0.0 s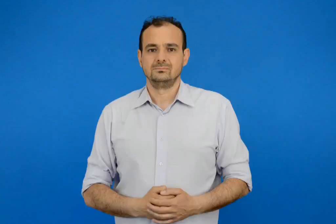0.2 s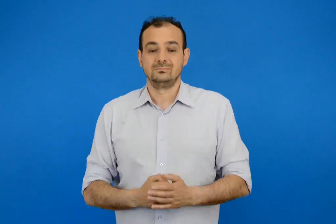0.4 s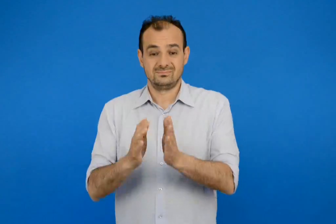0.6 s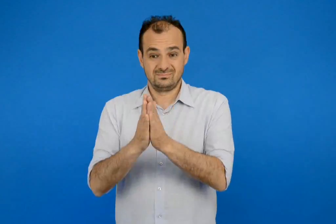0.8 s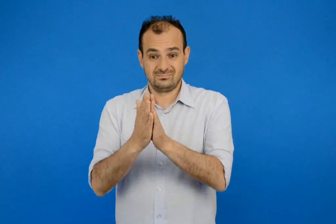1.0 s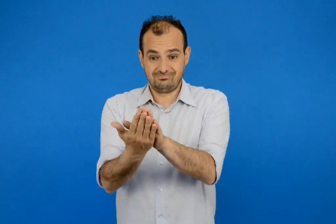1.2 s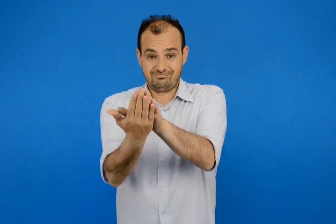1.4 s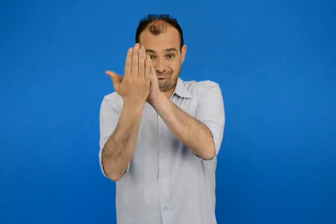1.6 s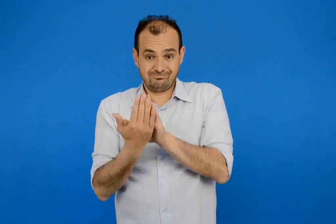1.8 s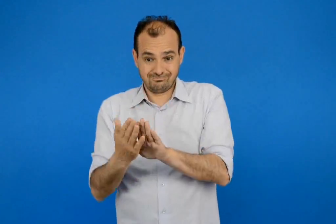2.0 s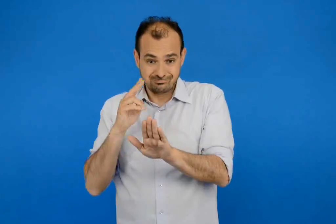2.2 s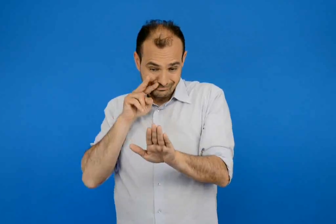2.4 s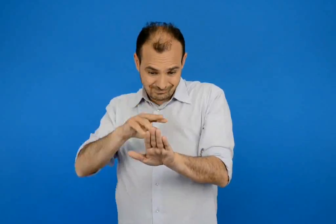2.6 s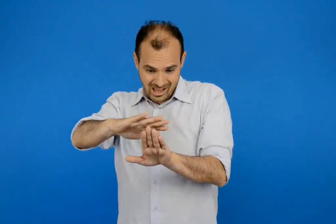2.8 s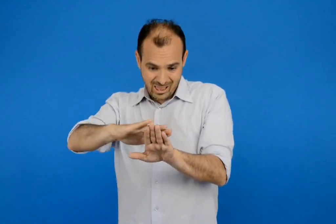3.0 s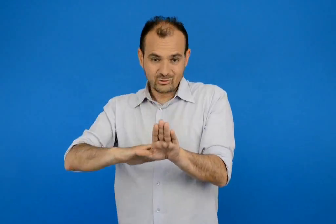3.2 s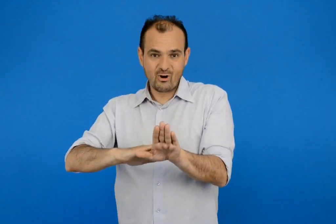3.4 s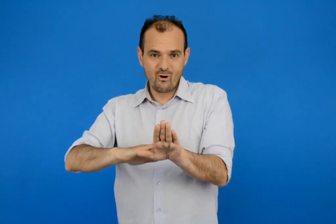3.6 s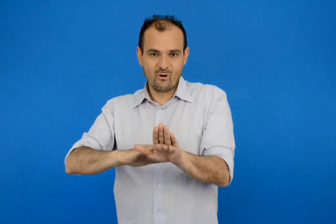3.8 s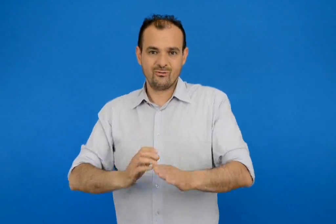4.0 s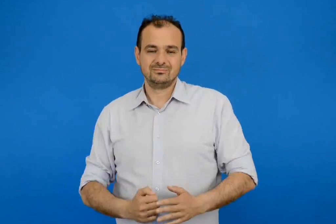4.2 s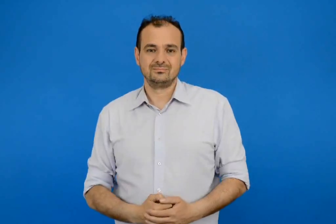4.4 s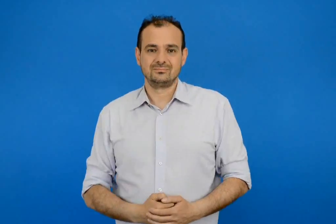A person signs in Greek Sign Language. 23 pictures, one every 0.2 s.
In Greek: το παίρνω στα χεριά μου και κοιτάζω το εξώφυλλο
